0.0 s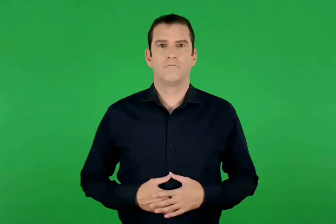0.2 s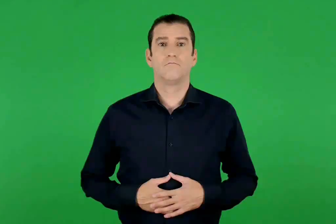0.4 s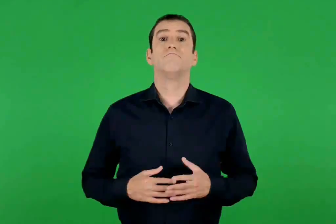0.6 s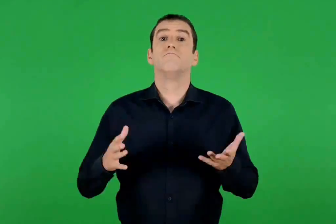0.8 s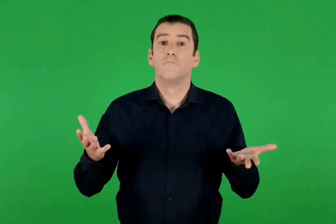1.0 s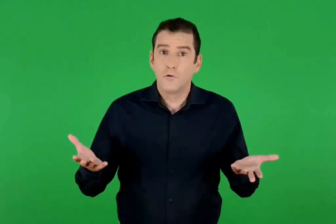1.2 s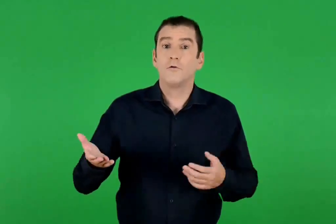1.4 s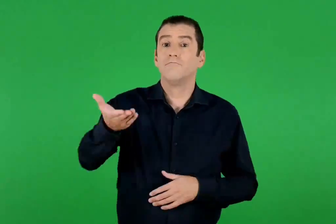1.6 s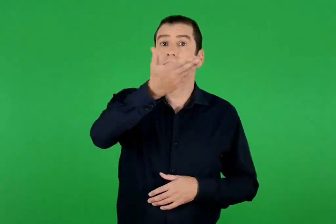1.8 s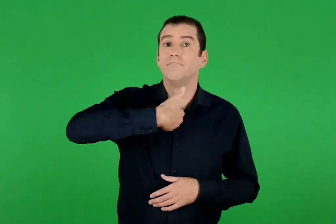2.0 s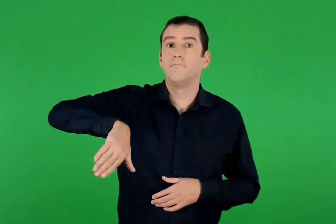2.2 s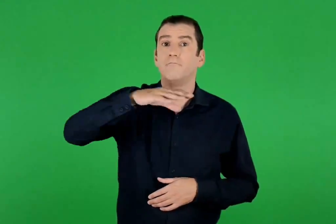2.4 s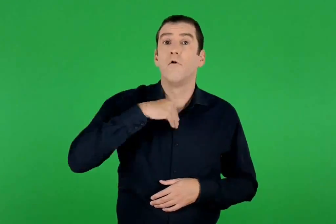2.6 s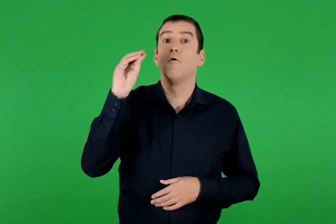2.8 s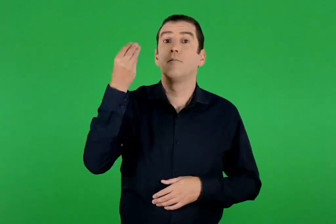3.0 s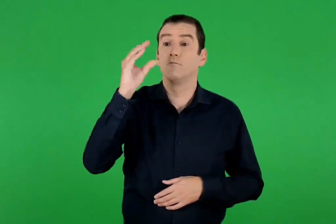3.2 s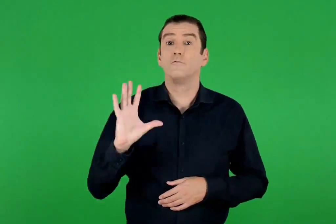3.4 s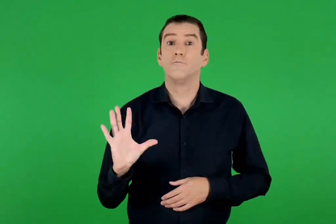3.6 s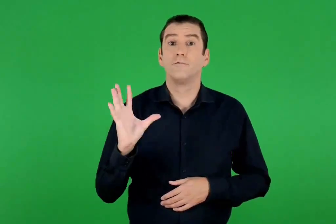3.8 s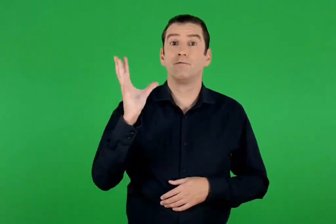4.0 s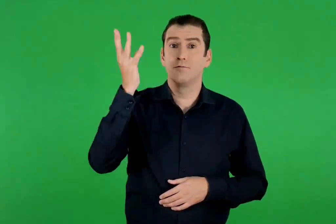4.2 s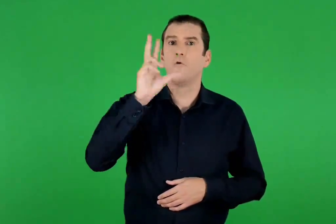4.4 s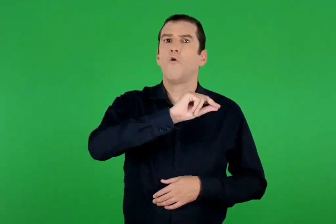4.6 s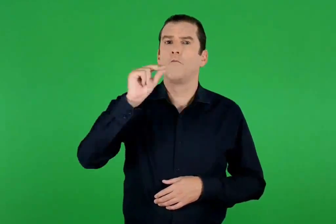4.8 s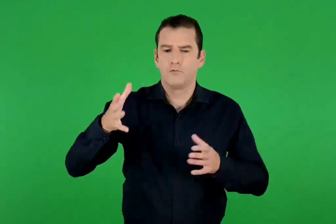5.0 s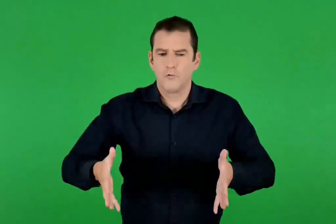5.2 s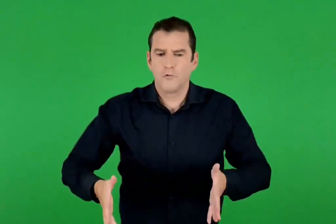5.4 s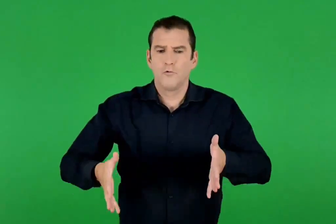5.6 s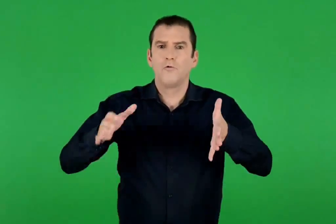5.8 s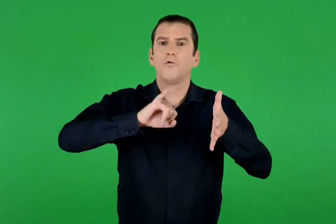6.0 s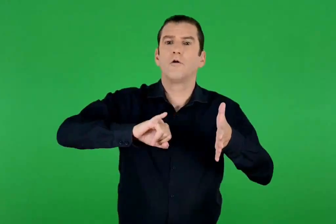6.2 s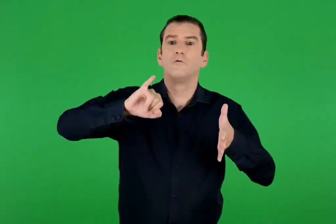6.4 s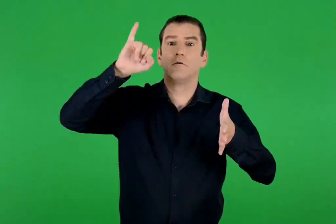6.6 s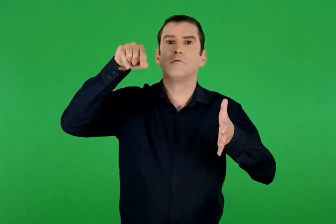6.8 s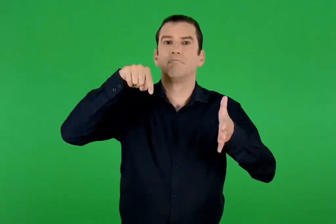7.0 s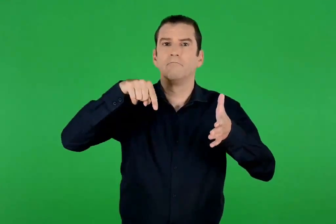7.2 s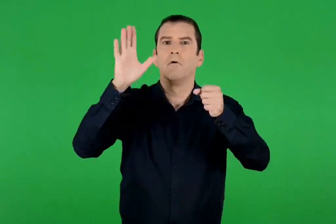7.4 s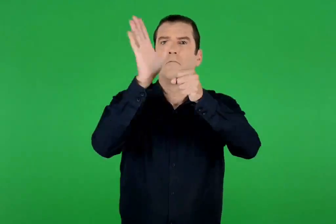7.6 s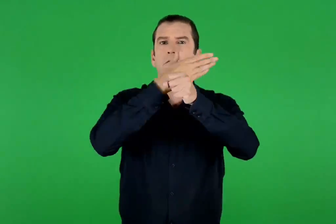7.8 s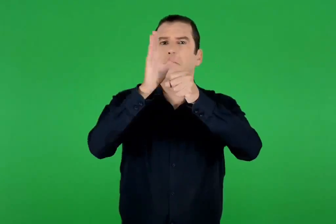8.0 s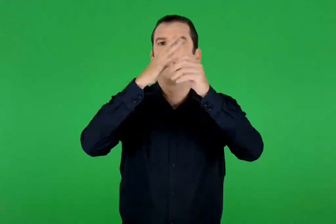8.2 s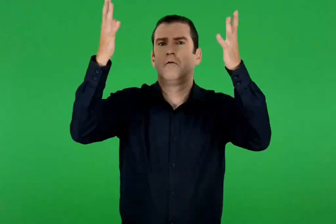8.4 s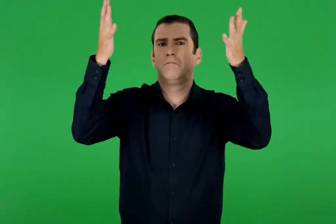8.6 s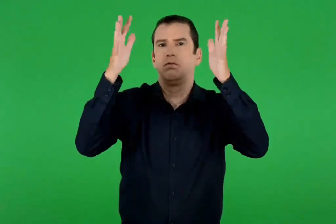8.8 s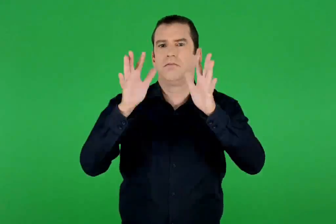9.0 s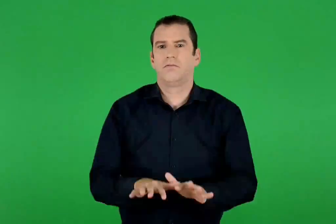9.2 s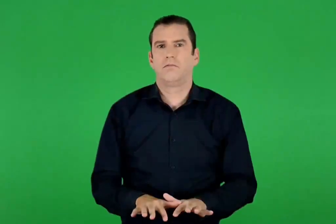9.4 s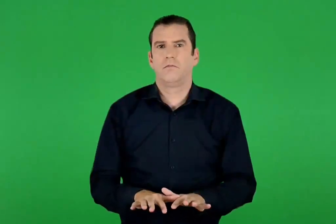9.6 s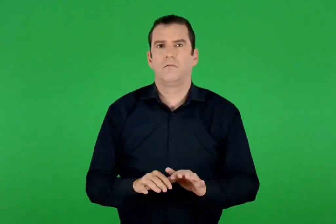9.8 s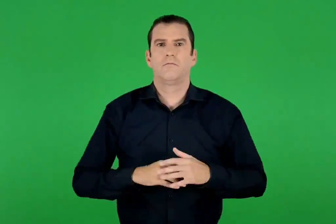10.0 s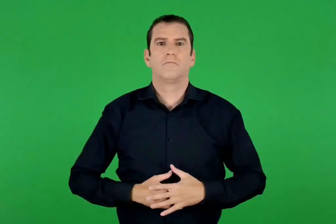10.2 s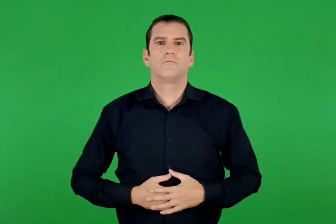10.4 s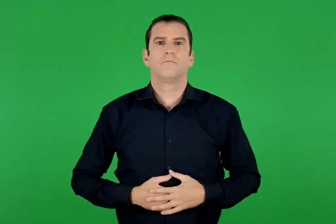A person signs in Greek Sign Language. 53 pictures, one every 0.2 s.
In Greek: τότε ο ουρανοξύστης του πολιτισμού μας σωριάζεται σε κομμάτια και θρύψαλα
